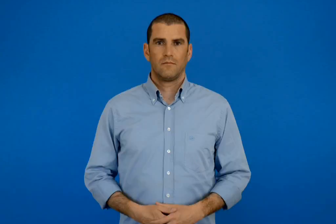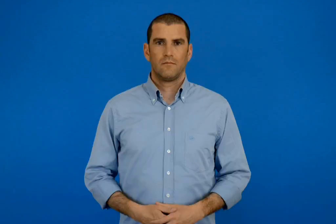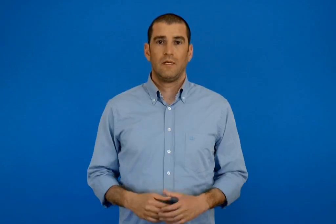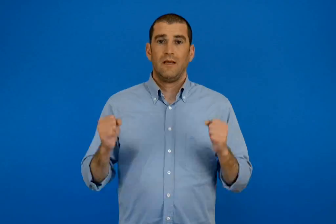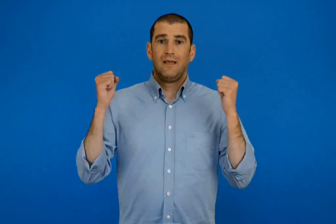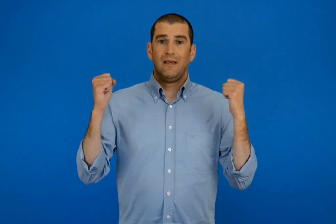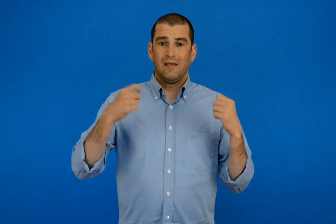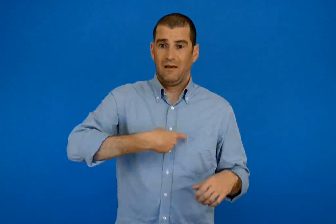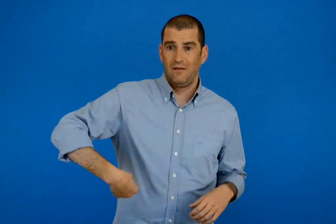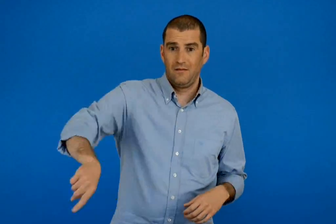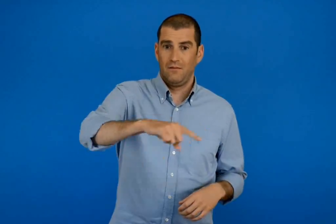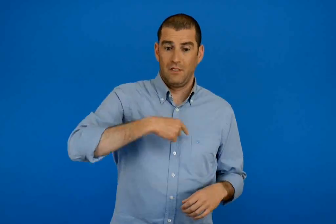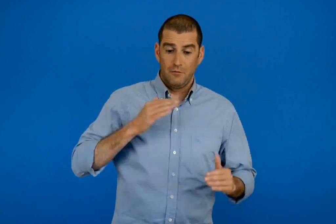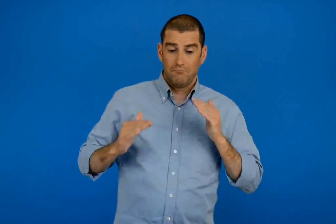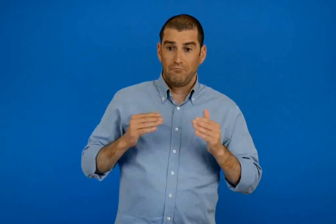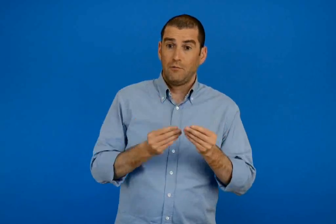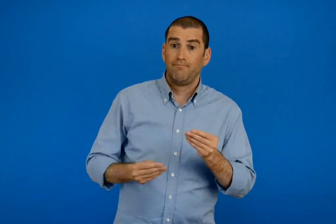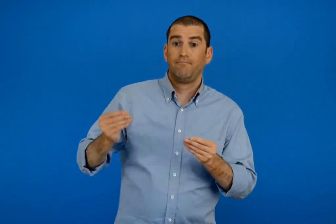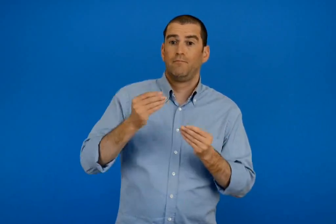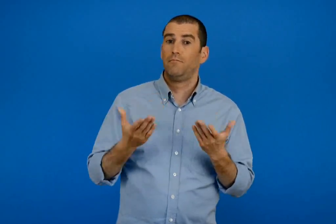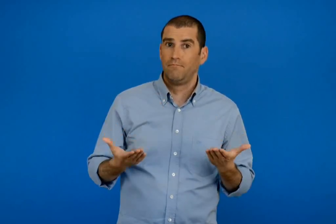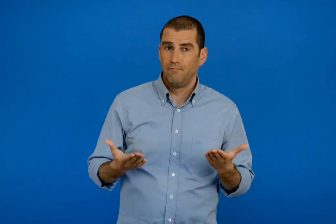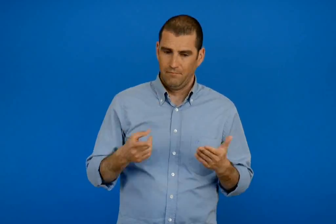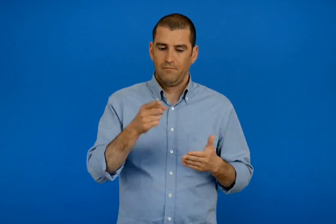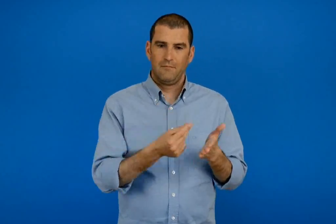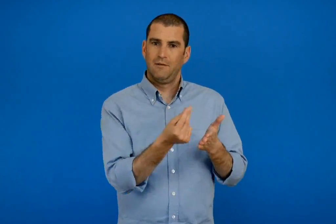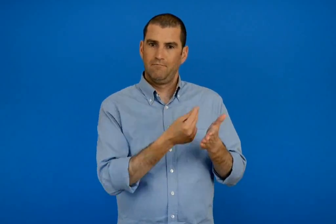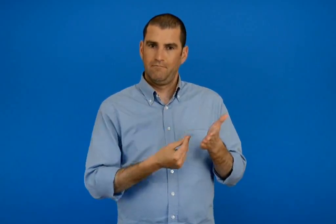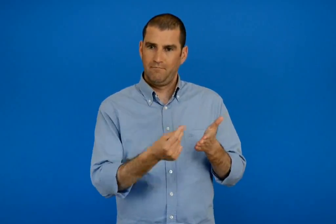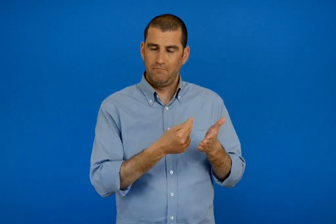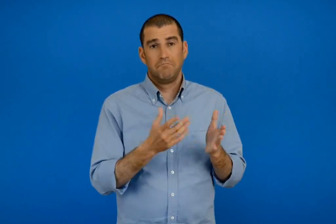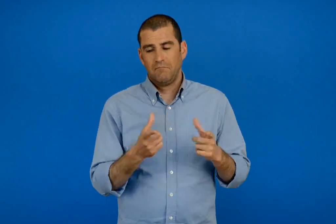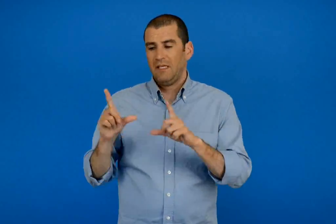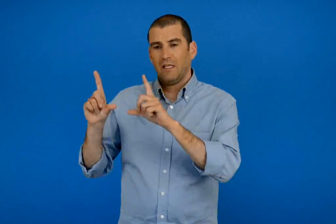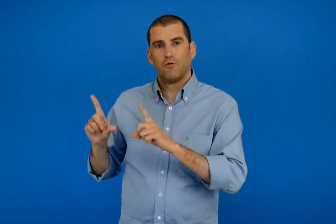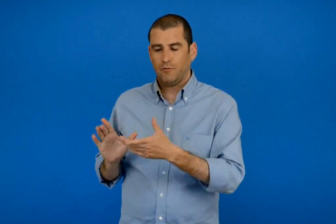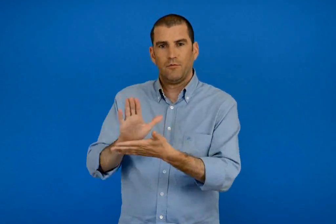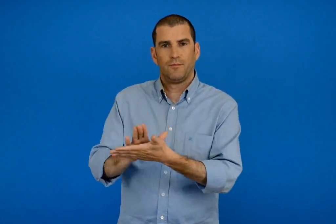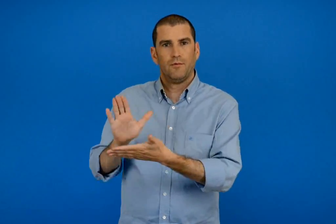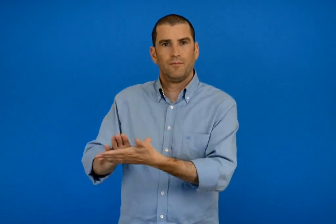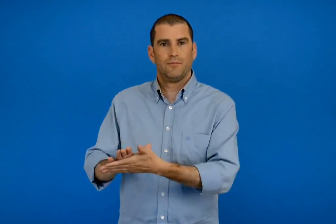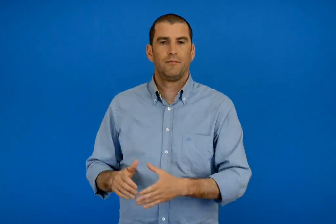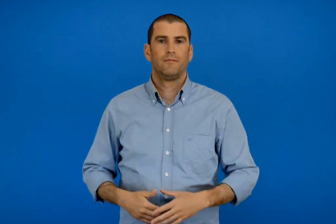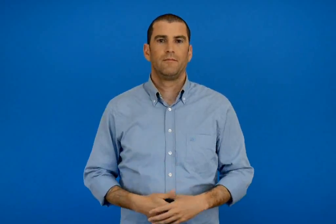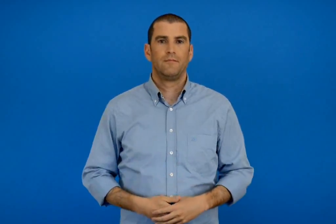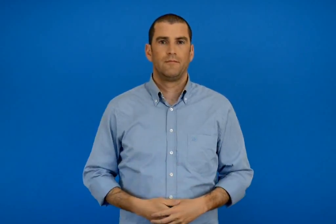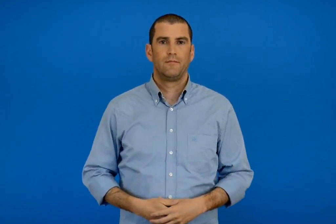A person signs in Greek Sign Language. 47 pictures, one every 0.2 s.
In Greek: να ζωγραφίσεις η να κολλήσεις εικόνες που δείχνουν πως μπορούμε να φροντίζουμε καλυτέρα την υγεία µας
